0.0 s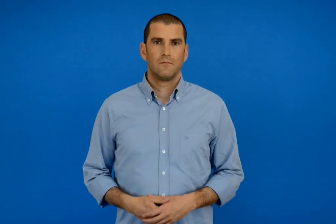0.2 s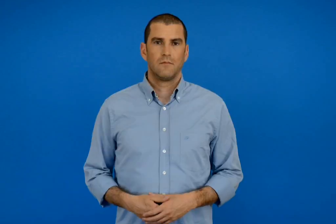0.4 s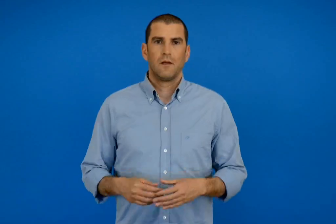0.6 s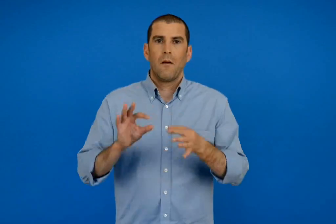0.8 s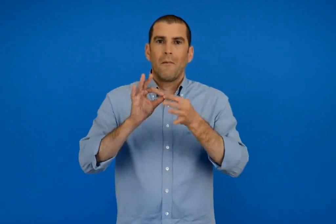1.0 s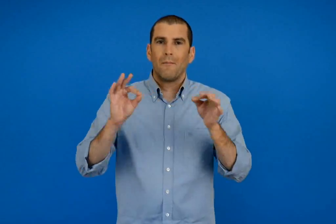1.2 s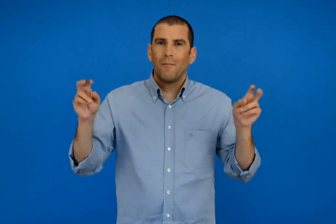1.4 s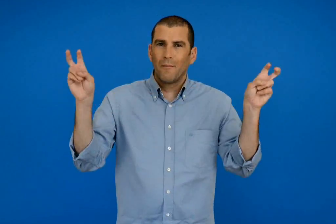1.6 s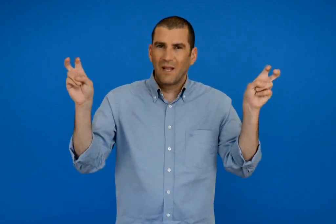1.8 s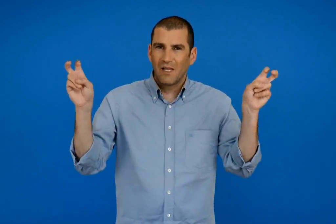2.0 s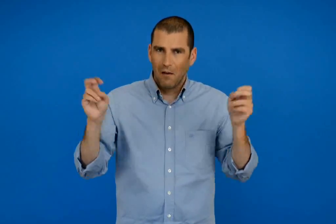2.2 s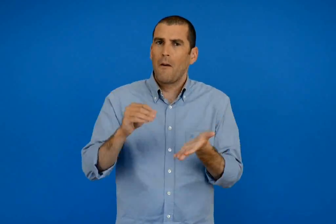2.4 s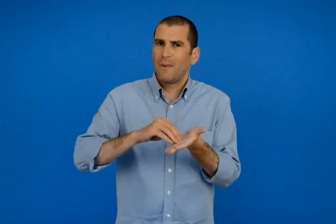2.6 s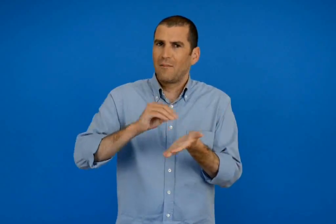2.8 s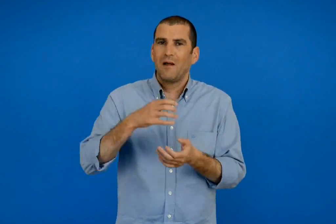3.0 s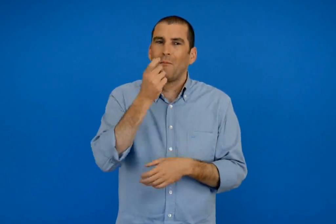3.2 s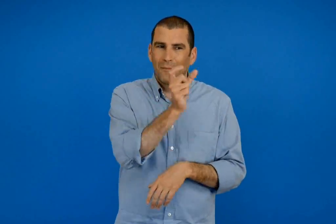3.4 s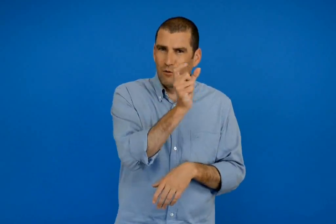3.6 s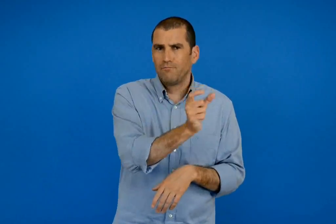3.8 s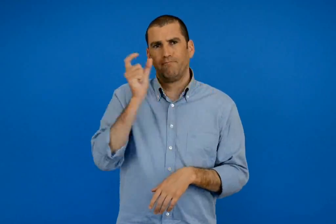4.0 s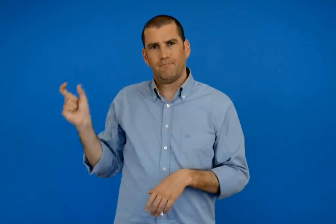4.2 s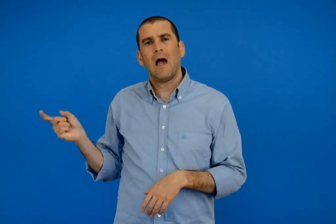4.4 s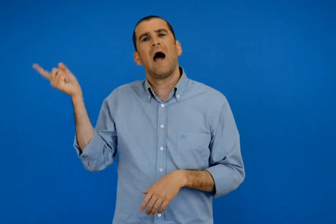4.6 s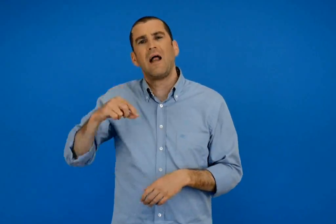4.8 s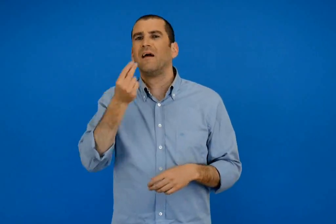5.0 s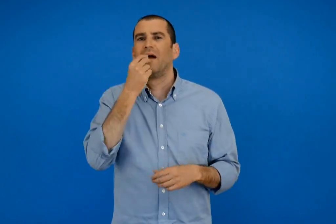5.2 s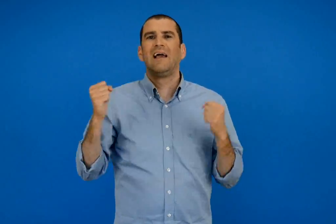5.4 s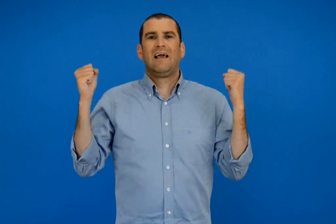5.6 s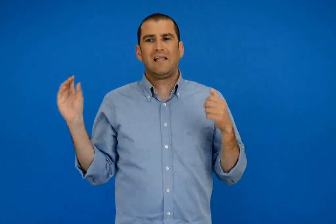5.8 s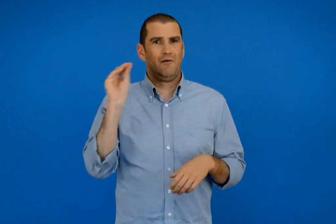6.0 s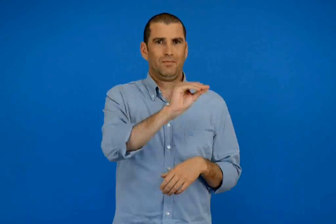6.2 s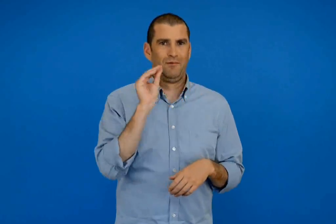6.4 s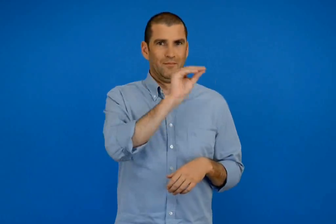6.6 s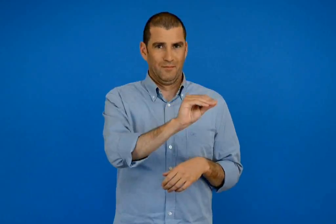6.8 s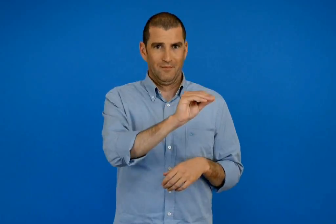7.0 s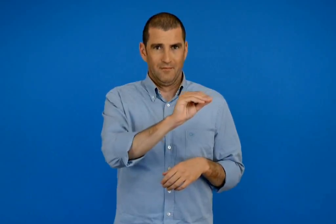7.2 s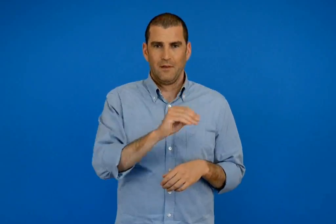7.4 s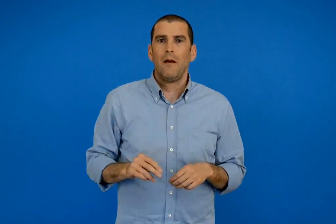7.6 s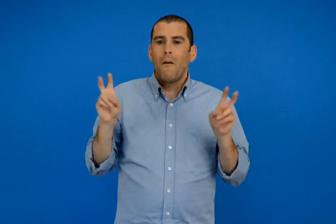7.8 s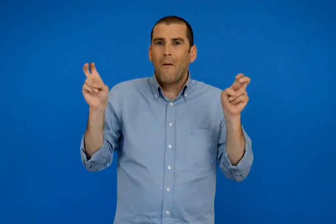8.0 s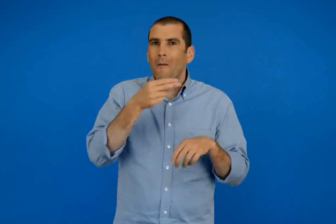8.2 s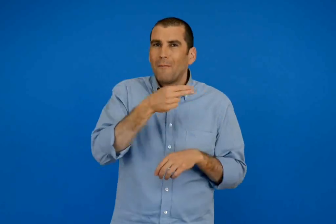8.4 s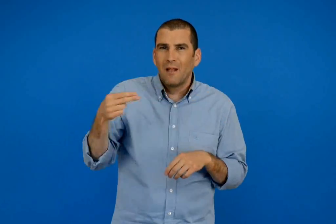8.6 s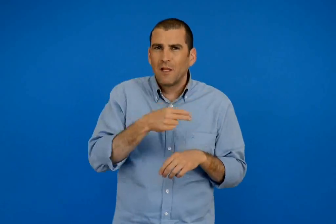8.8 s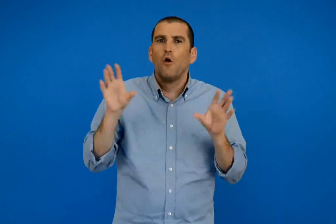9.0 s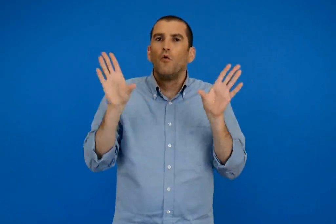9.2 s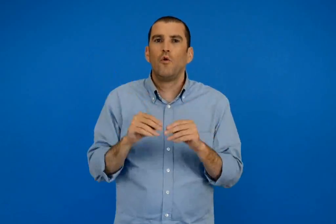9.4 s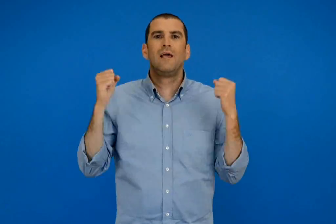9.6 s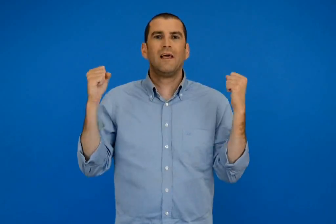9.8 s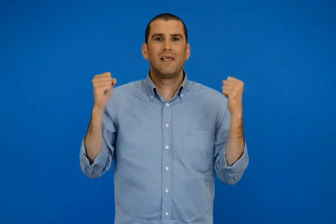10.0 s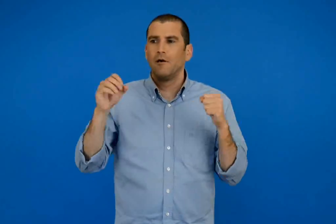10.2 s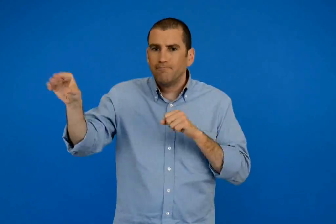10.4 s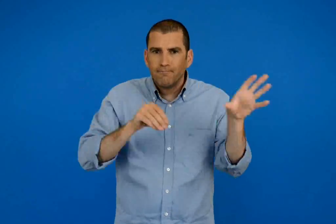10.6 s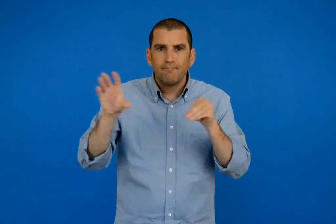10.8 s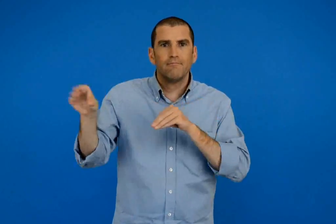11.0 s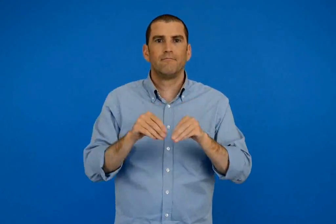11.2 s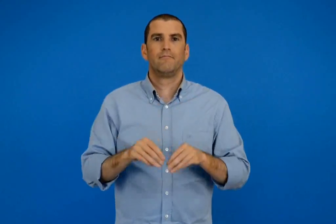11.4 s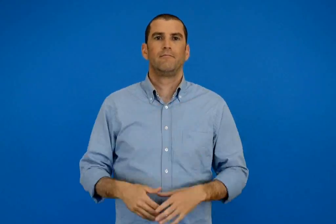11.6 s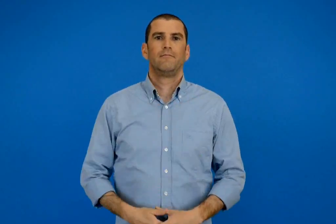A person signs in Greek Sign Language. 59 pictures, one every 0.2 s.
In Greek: ξαναλέμε την παροιμία βάζοντας στη θέση του µήλου άλλες υγιεινές τροφές συγκεντρώνουμε παροιμίες για την υγεία
